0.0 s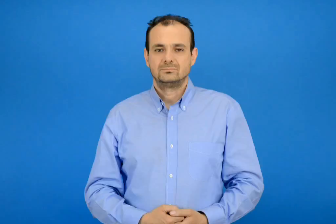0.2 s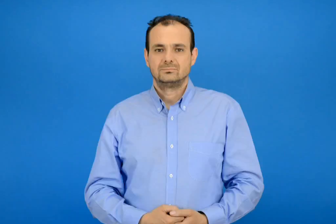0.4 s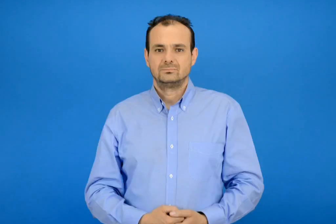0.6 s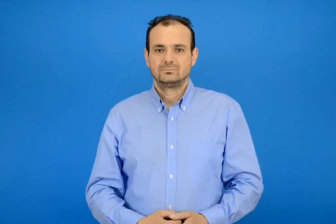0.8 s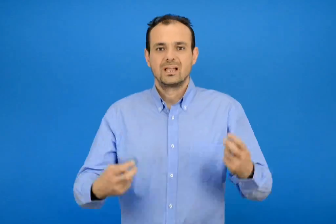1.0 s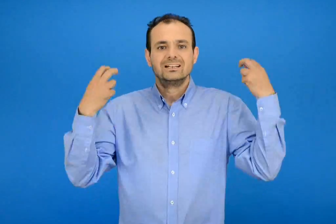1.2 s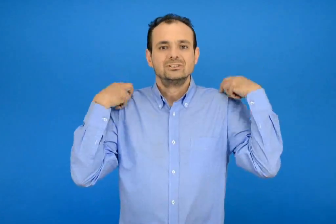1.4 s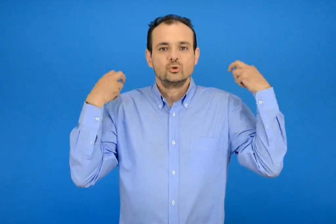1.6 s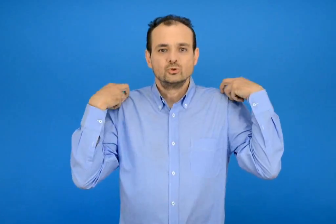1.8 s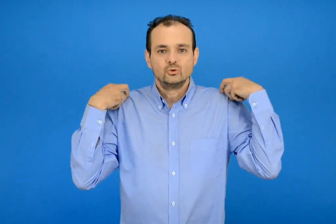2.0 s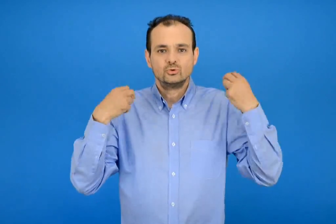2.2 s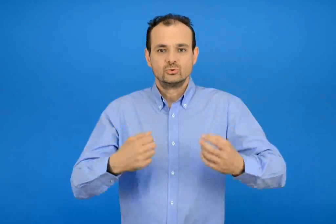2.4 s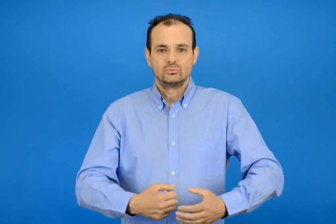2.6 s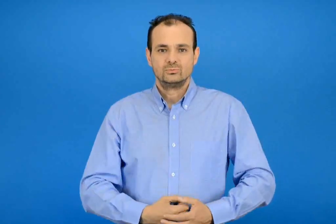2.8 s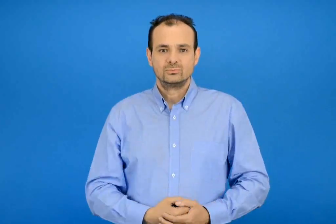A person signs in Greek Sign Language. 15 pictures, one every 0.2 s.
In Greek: ο χρήστος
